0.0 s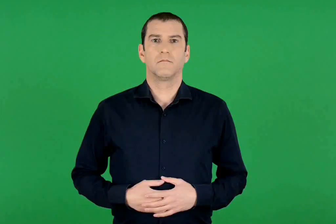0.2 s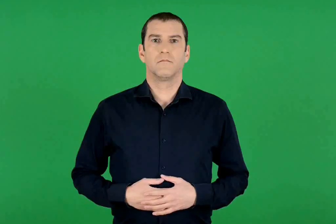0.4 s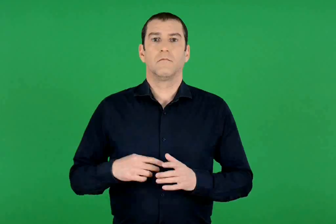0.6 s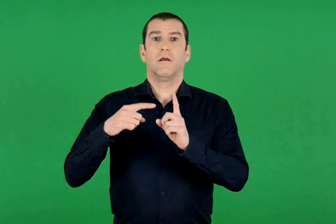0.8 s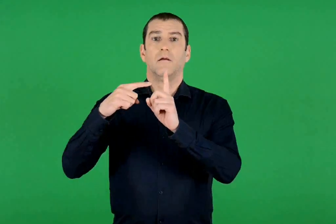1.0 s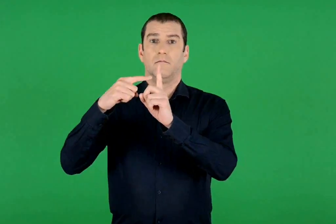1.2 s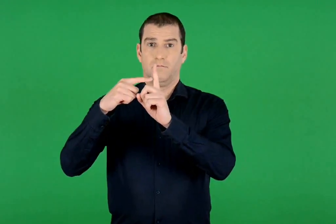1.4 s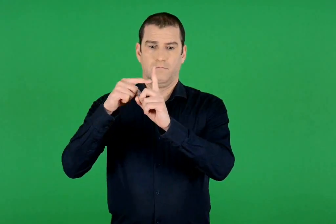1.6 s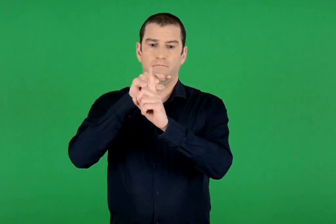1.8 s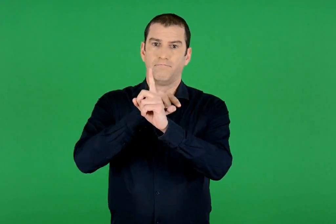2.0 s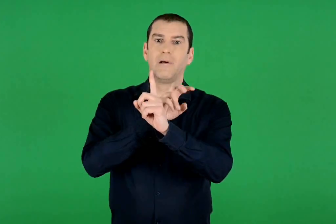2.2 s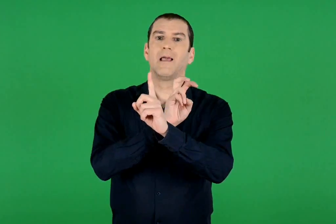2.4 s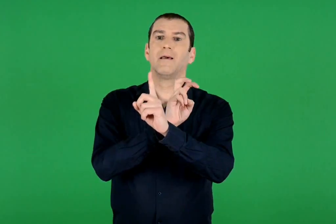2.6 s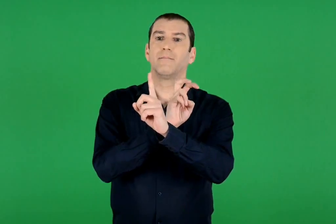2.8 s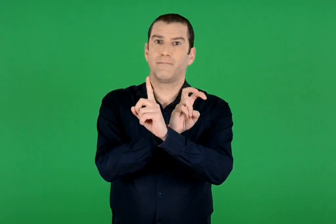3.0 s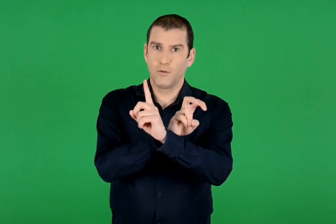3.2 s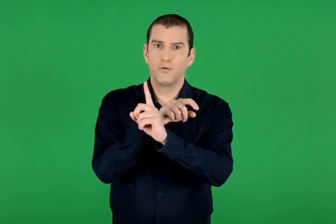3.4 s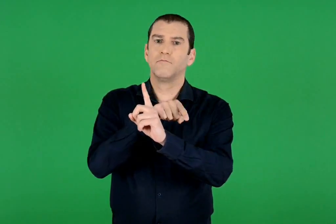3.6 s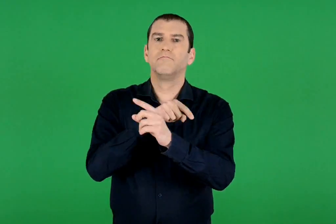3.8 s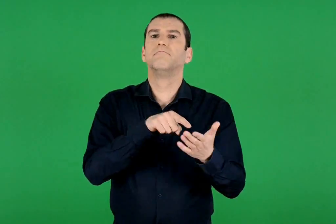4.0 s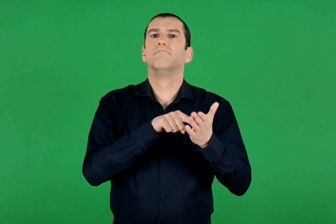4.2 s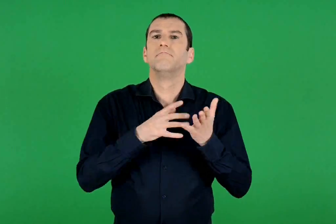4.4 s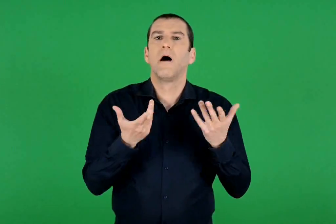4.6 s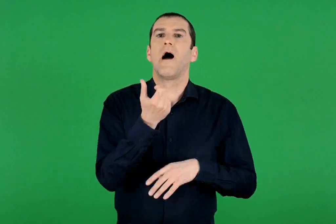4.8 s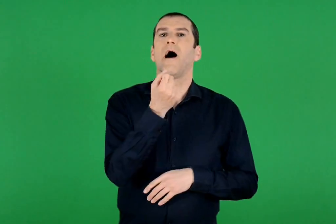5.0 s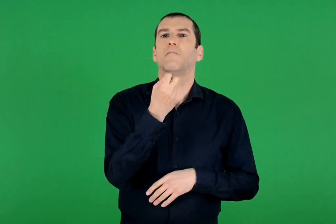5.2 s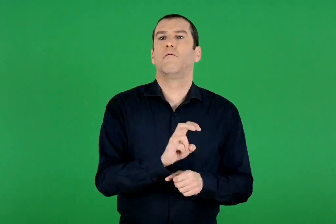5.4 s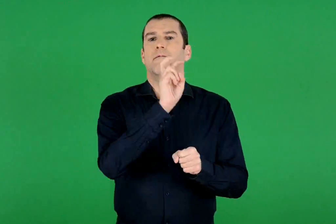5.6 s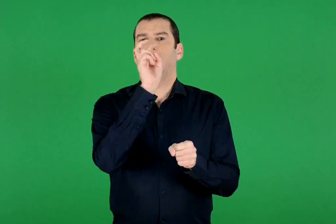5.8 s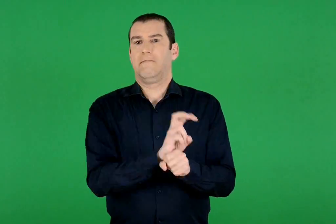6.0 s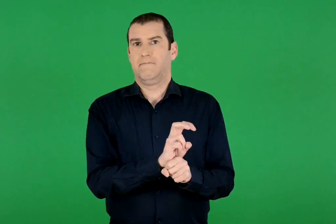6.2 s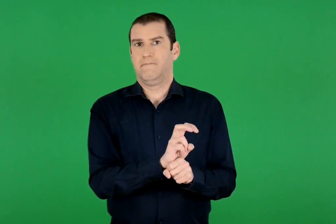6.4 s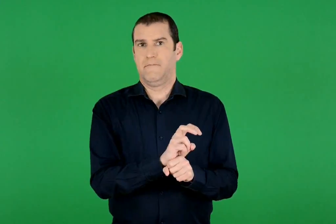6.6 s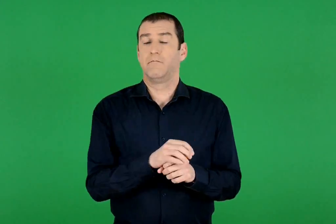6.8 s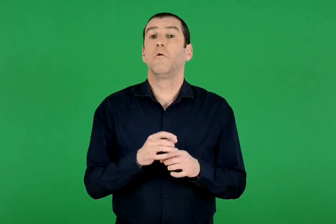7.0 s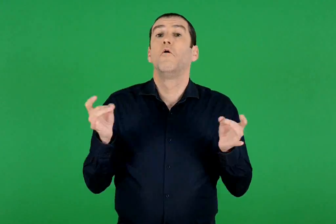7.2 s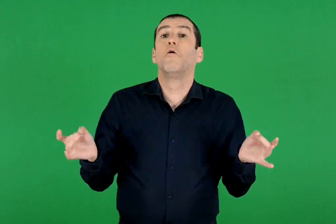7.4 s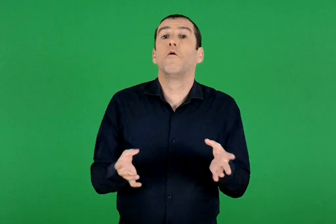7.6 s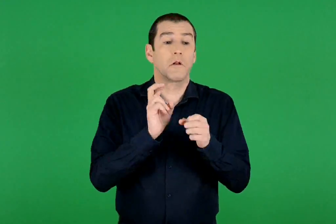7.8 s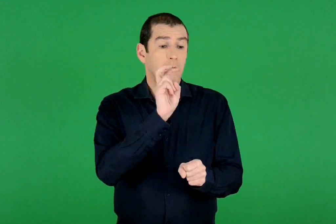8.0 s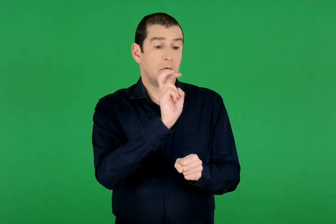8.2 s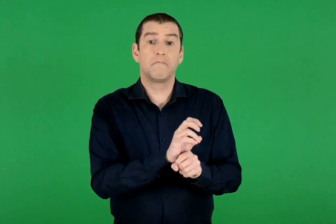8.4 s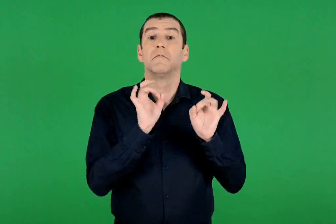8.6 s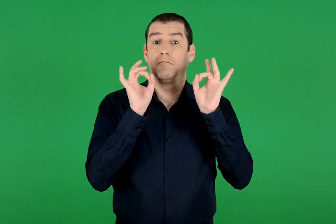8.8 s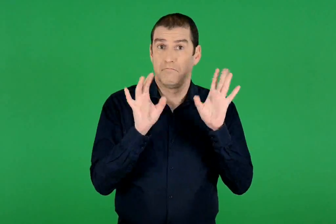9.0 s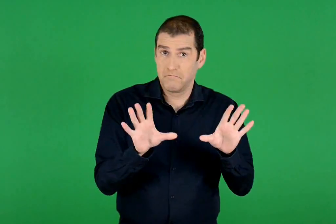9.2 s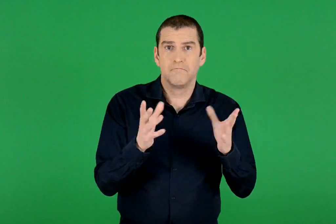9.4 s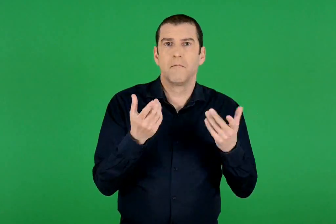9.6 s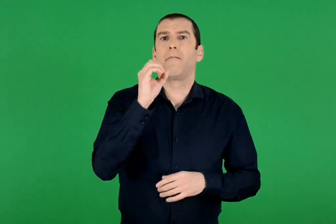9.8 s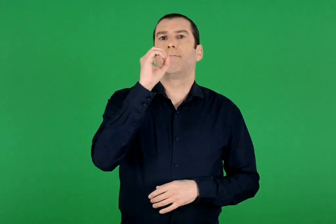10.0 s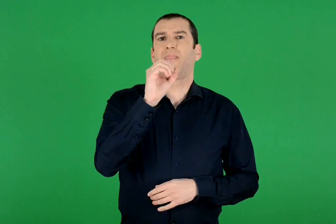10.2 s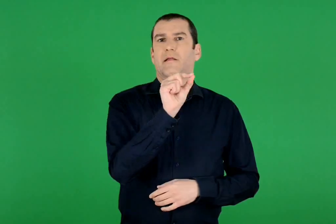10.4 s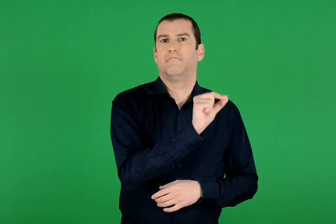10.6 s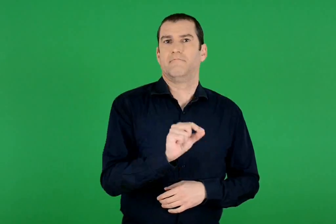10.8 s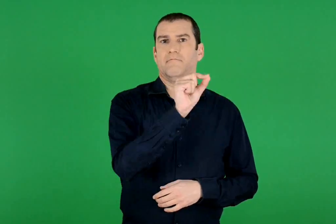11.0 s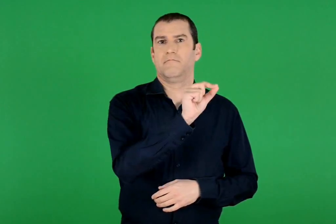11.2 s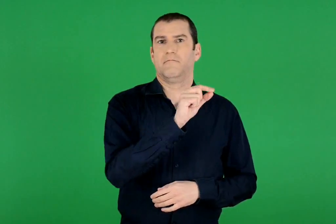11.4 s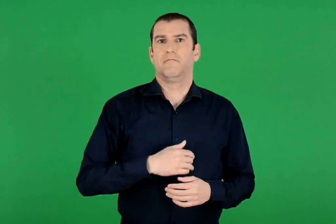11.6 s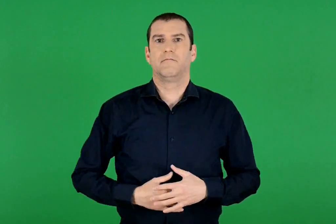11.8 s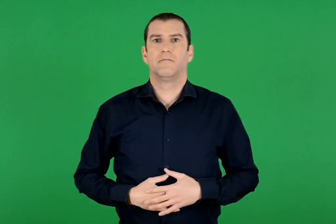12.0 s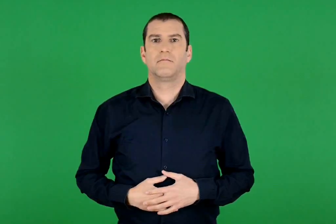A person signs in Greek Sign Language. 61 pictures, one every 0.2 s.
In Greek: το υπόλοιπο δείχνει τον αριθμό που περισσεύει. όταν δεν περισσεύει κάτι , το υπόλοιπο είναι μηδέν
